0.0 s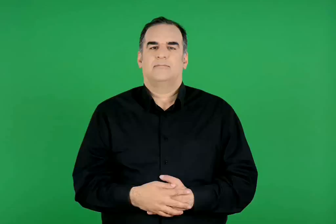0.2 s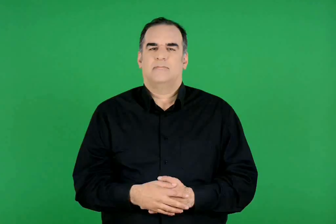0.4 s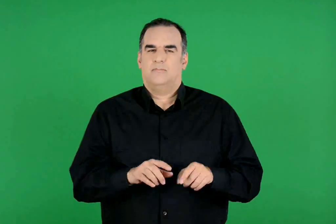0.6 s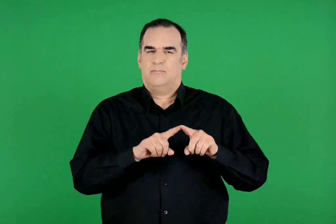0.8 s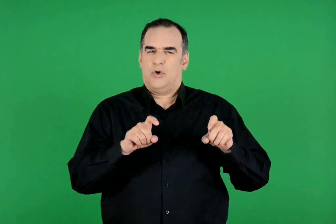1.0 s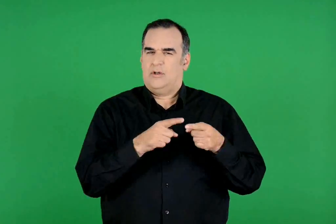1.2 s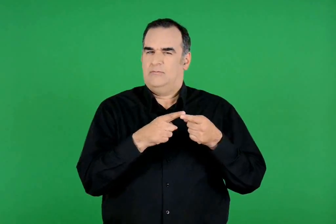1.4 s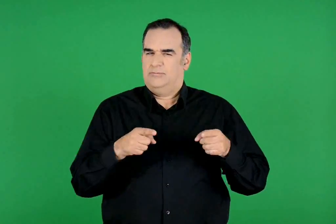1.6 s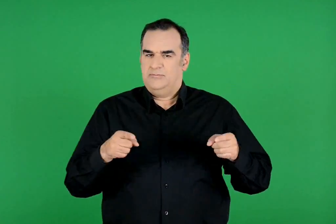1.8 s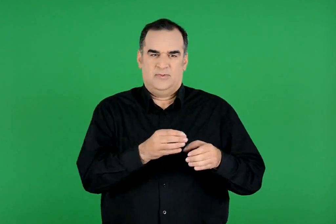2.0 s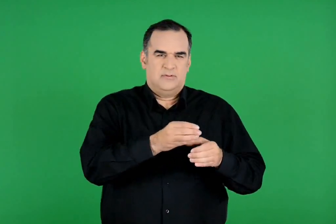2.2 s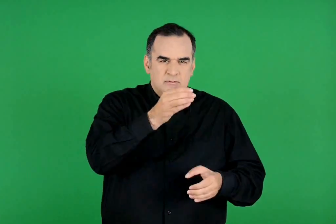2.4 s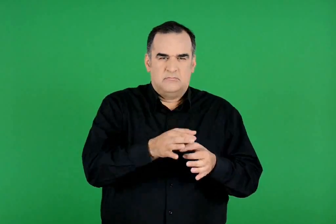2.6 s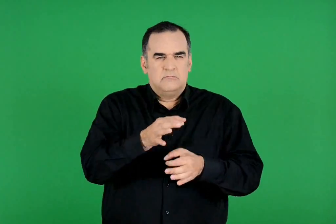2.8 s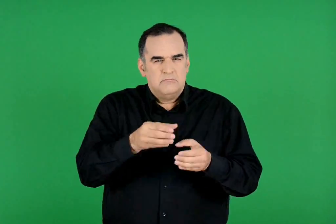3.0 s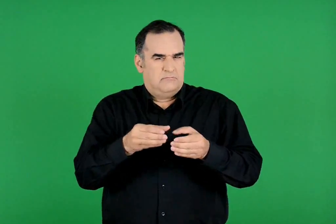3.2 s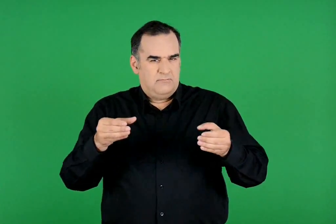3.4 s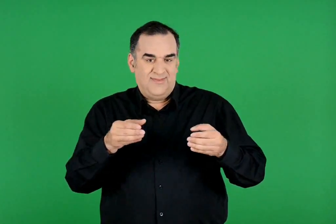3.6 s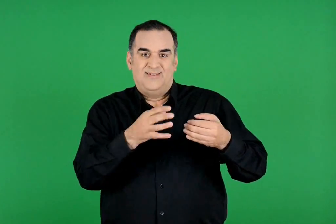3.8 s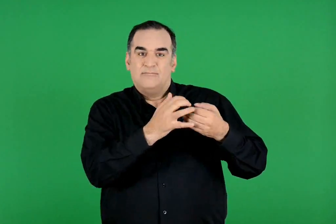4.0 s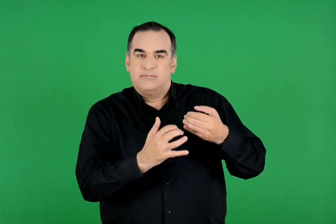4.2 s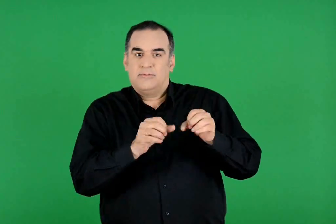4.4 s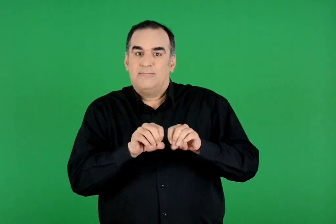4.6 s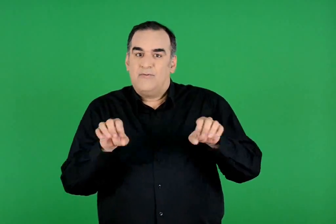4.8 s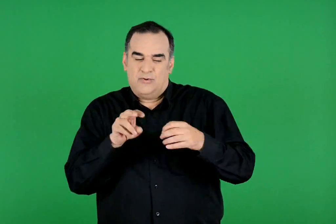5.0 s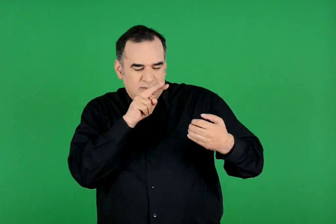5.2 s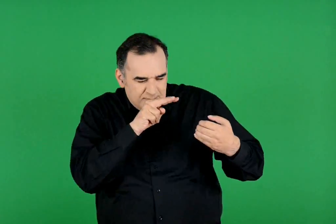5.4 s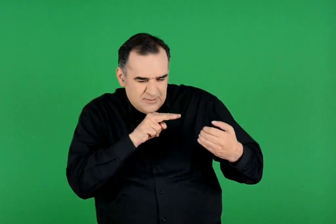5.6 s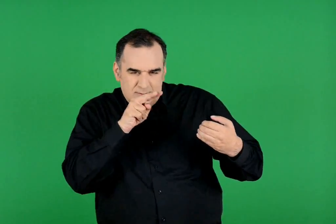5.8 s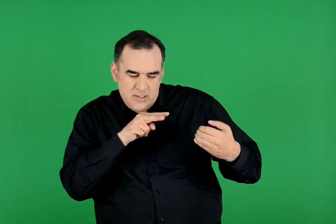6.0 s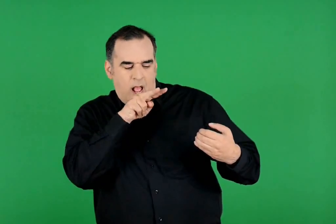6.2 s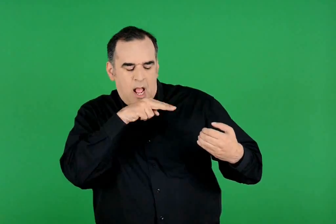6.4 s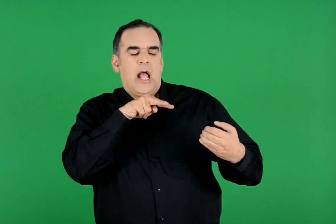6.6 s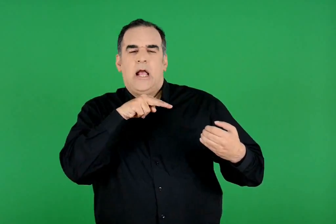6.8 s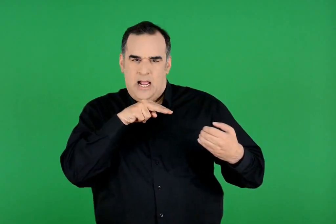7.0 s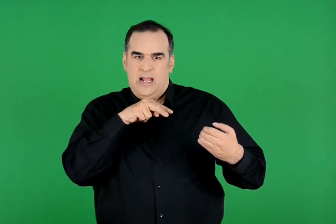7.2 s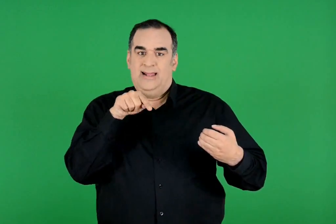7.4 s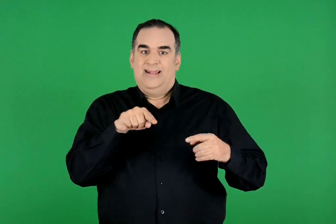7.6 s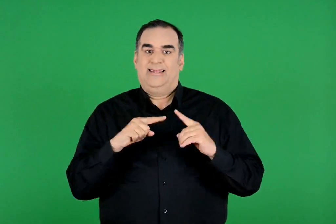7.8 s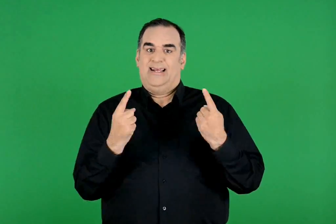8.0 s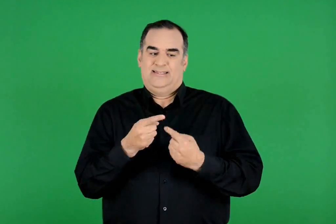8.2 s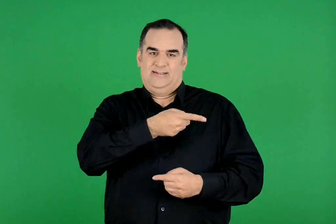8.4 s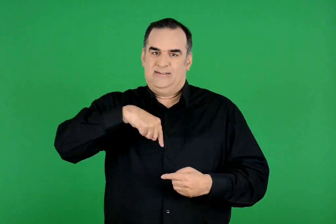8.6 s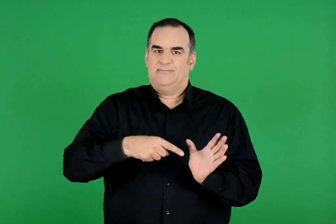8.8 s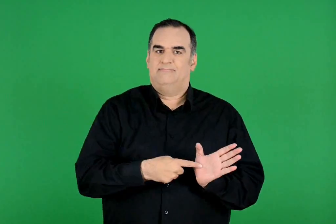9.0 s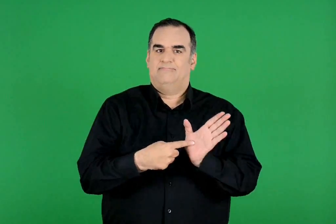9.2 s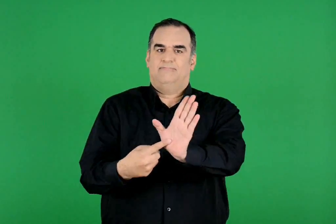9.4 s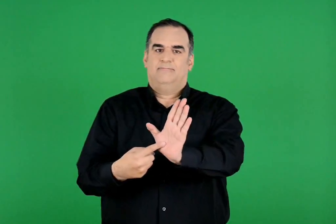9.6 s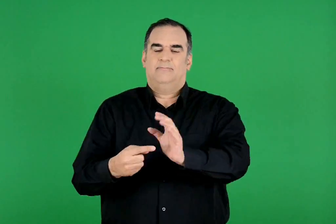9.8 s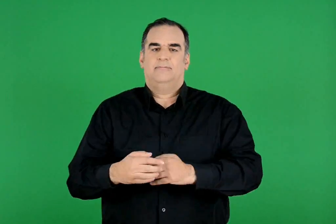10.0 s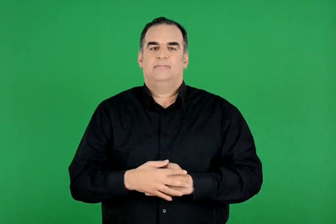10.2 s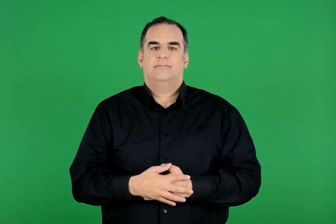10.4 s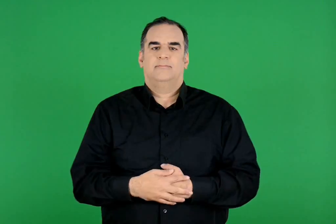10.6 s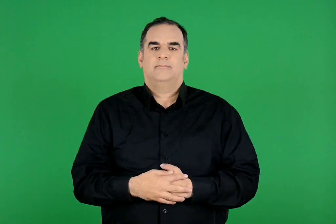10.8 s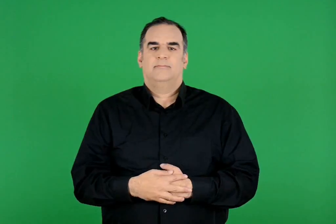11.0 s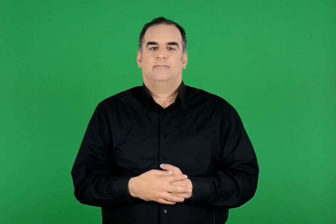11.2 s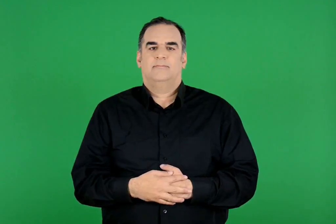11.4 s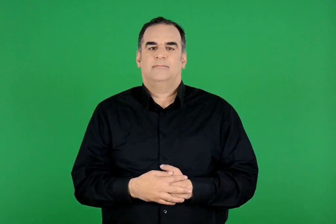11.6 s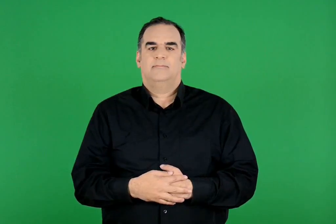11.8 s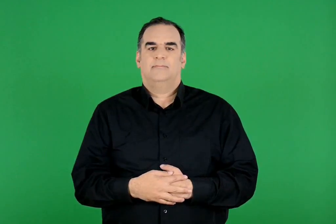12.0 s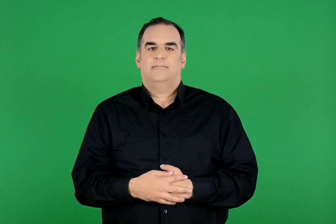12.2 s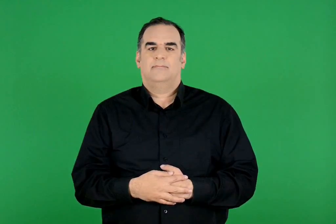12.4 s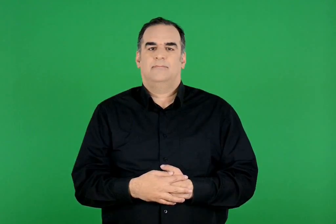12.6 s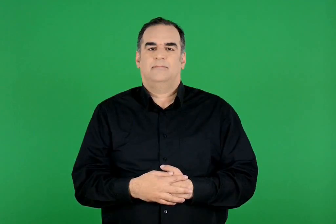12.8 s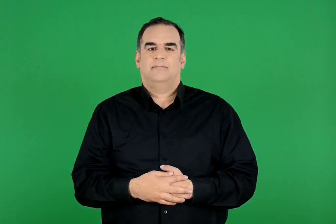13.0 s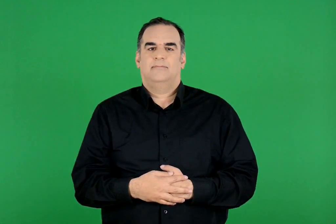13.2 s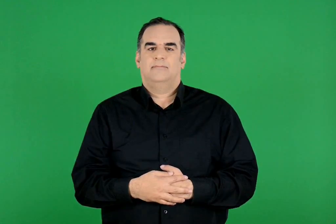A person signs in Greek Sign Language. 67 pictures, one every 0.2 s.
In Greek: παρατηρούμε , μελετάμε και ανακοινώνουμε στην τάξη για ποια θέματα μας δίνουν πληροφορίες οι συσκευασίες των προϊόντων
